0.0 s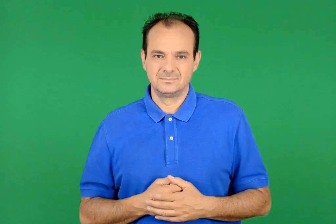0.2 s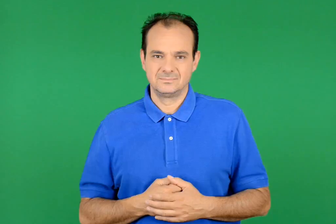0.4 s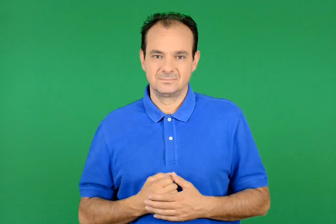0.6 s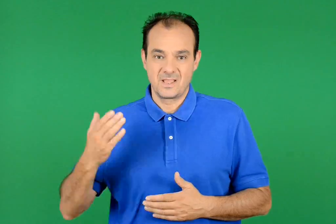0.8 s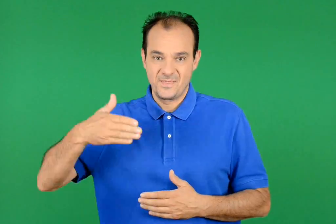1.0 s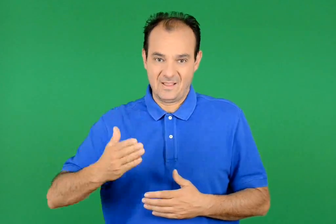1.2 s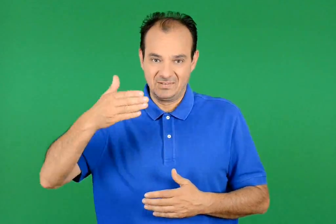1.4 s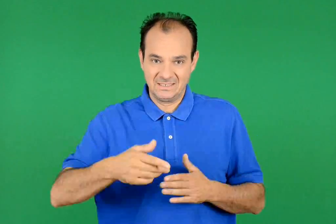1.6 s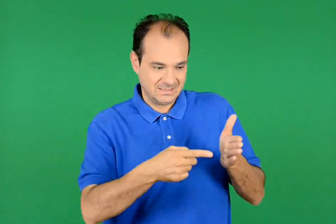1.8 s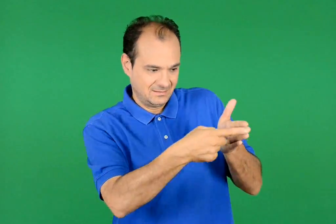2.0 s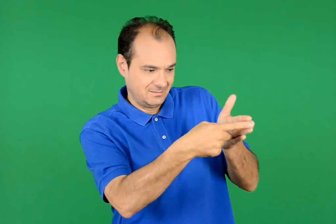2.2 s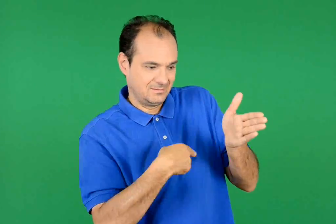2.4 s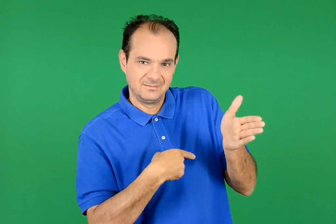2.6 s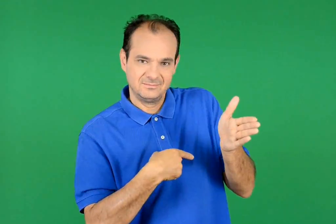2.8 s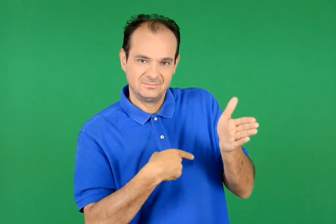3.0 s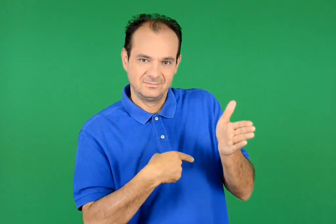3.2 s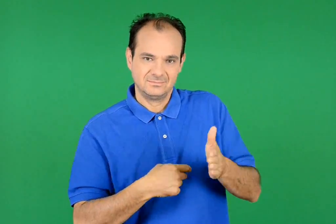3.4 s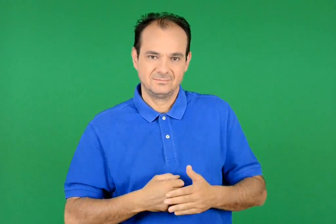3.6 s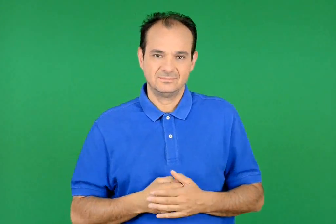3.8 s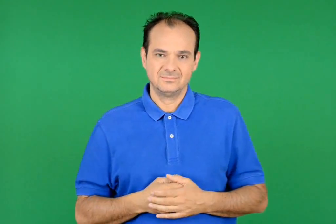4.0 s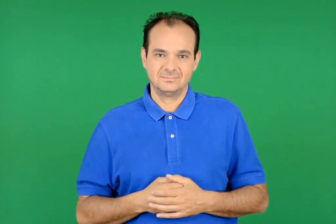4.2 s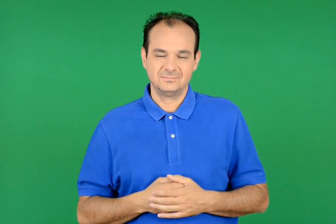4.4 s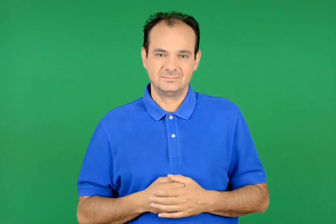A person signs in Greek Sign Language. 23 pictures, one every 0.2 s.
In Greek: ζωνοδέλφινο
